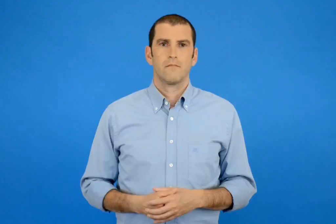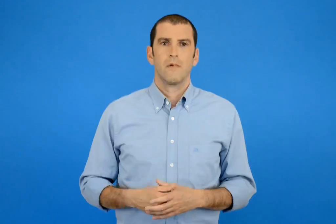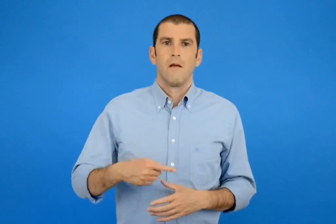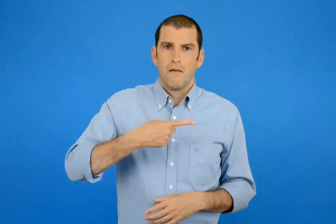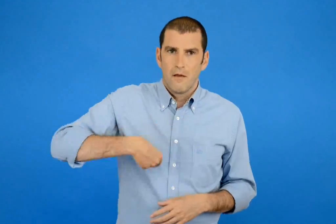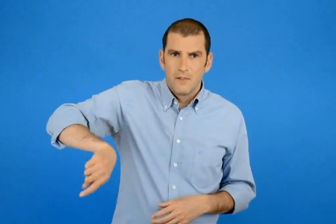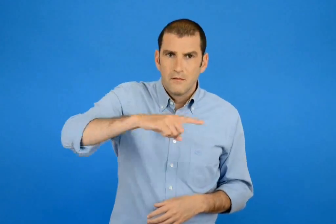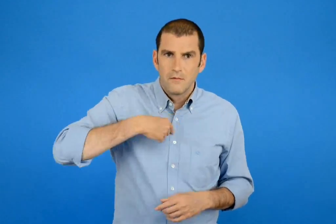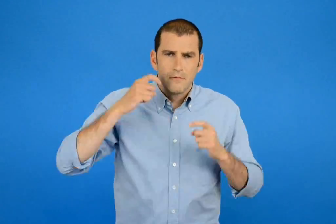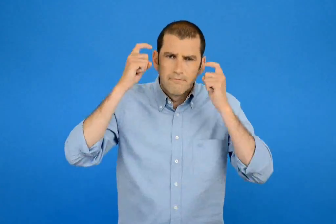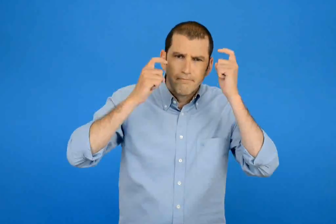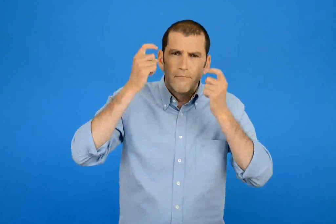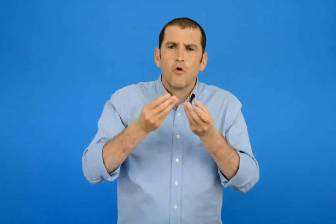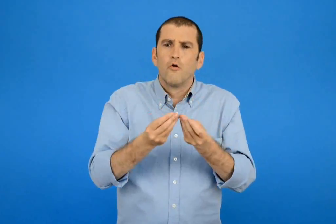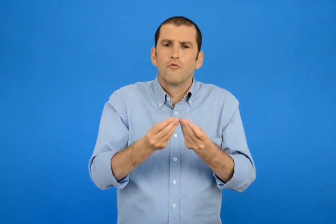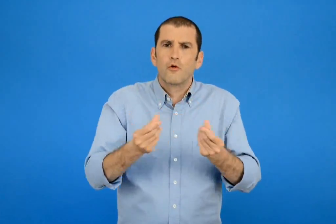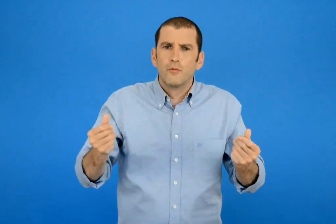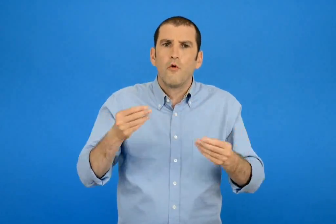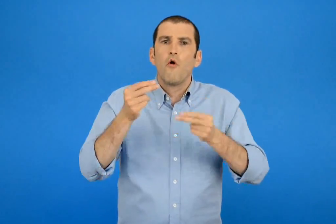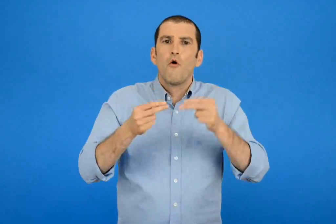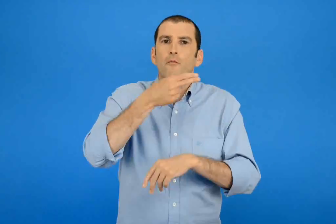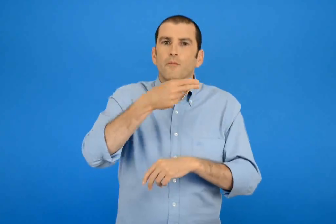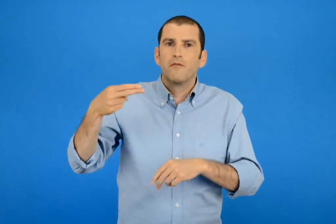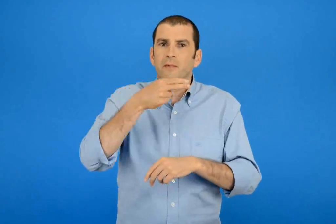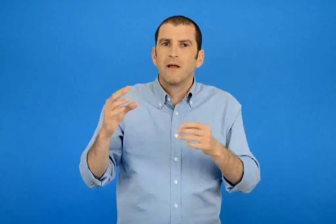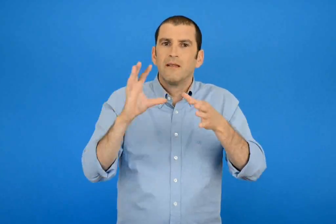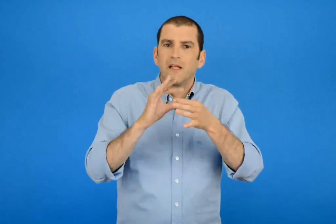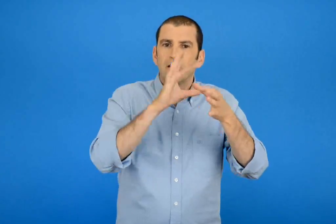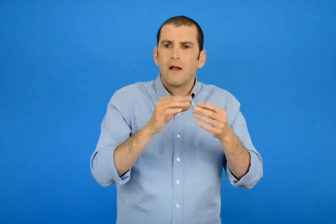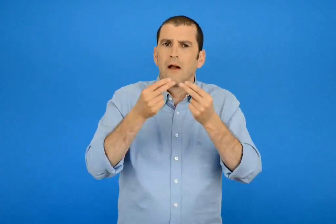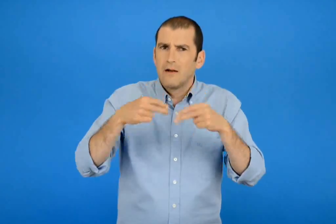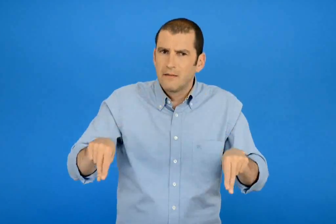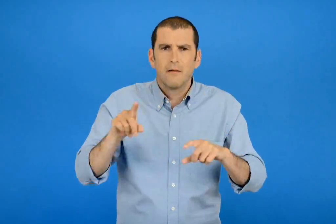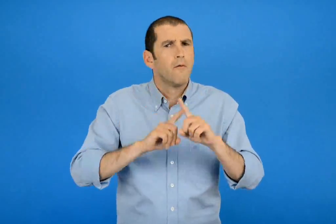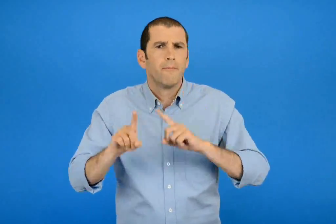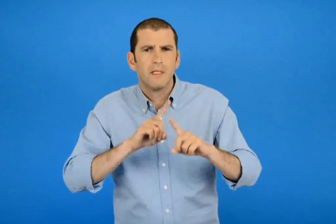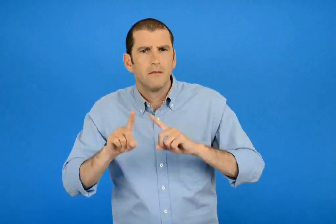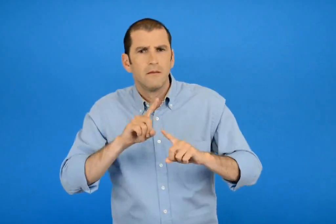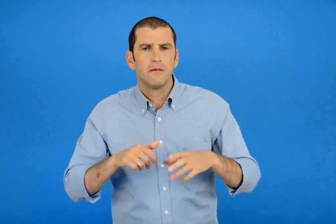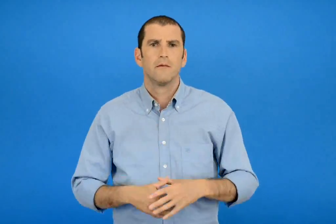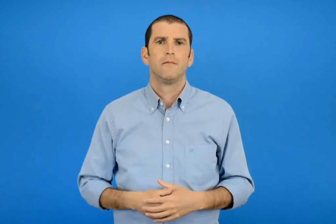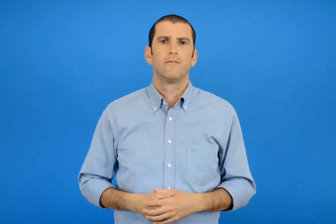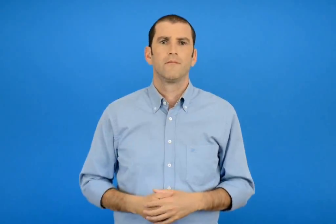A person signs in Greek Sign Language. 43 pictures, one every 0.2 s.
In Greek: ποιές στρατηγικές μπορούμε να χρησιμοποιήσουμε για να λύσουμε σύνθετα προβλήματα ;
